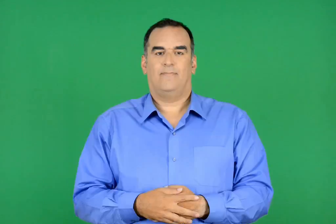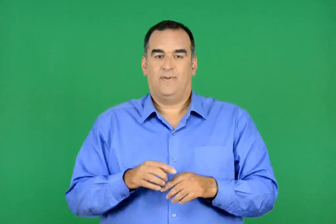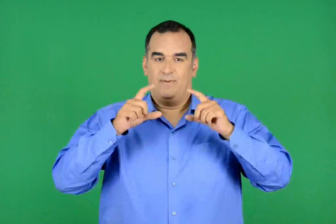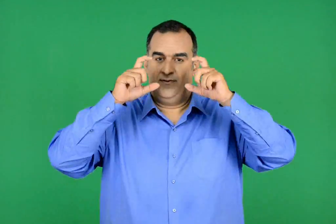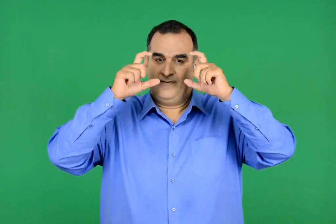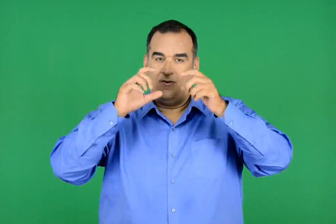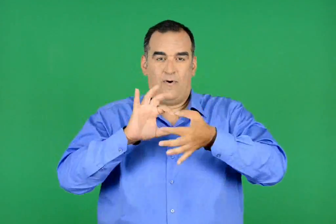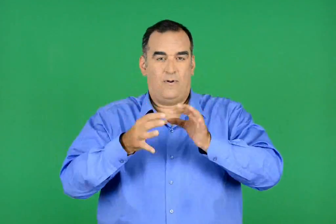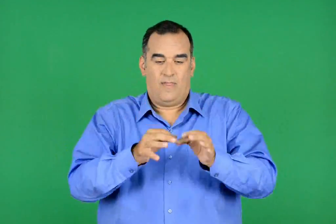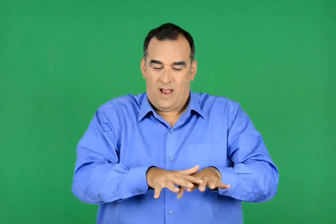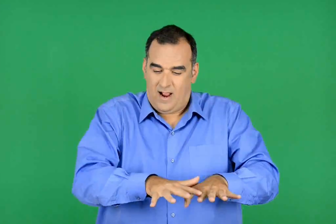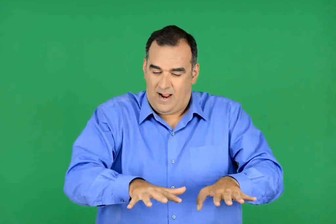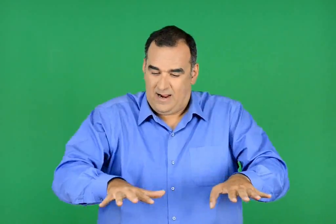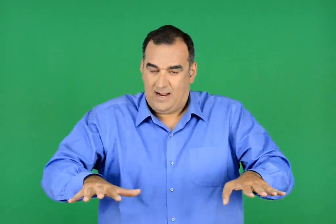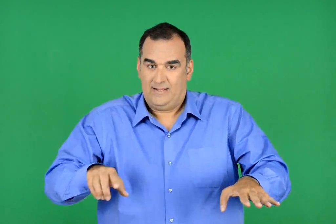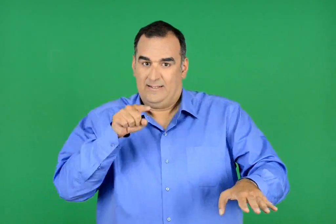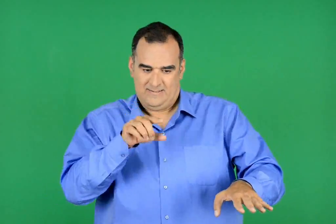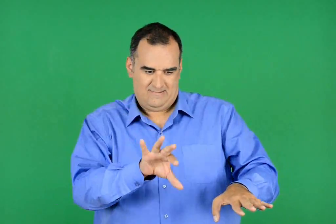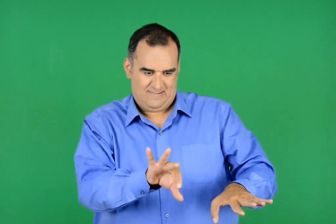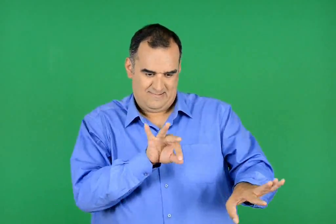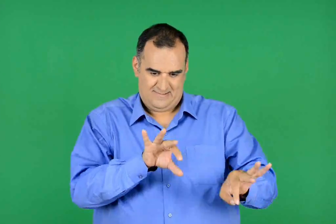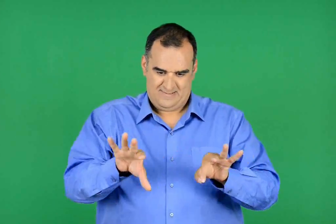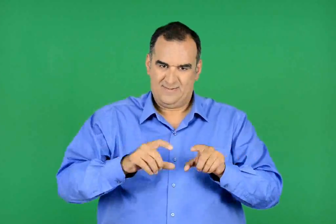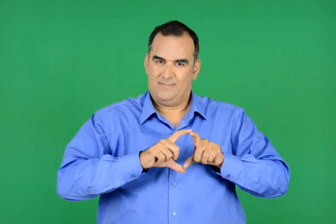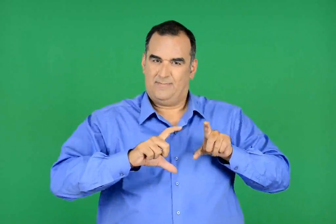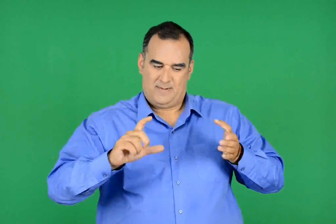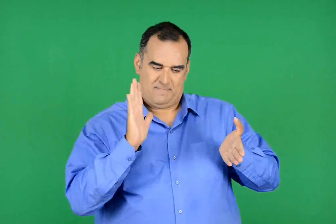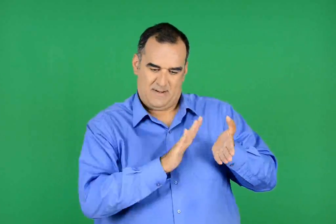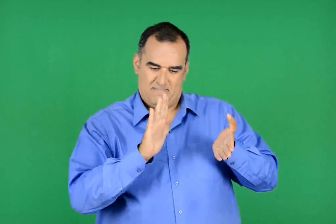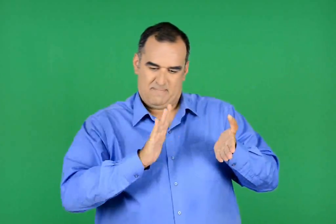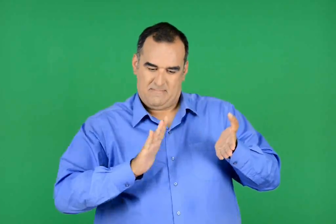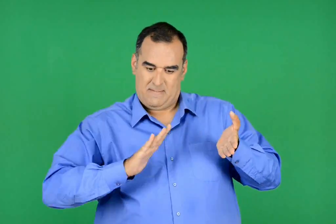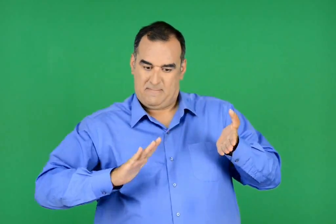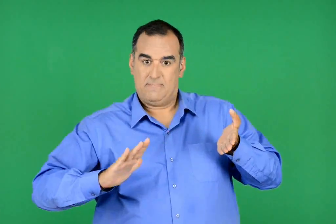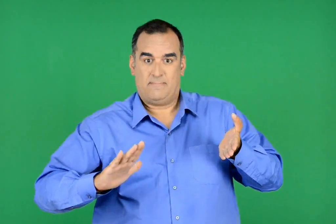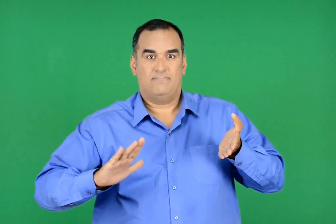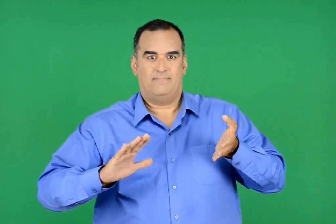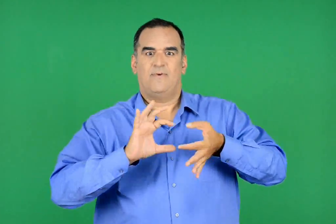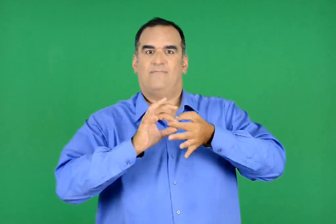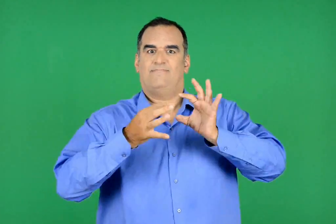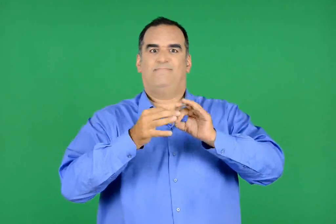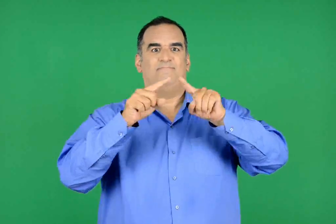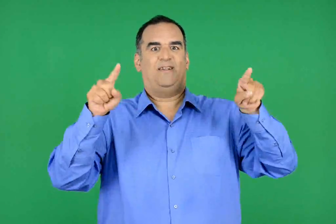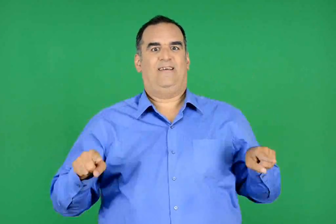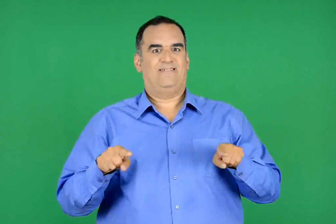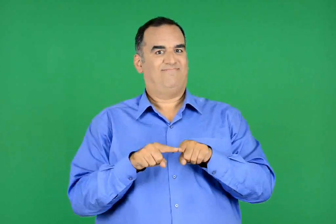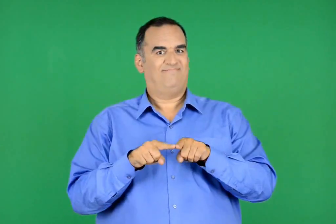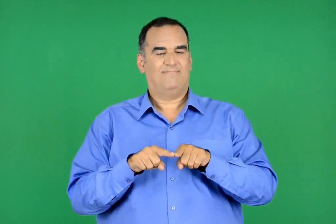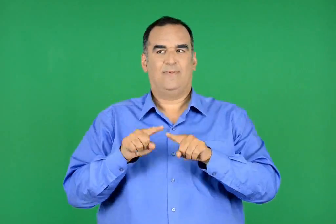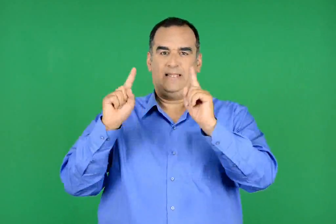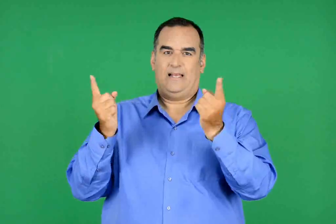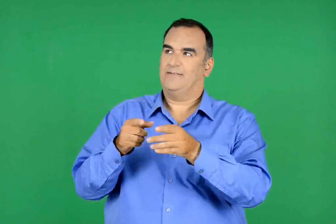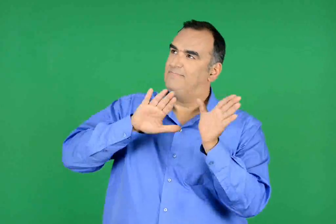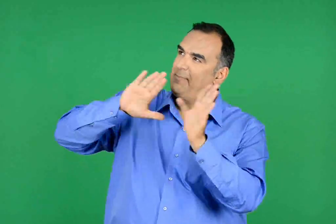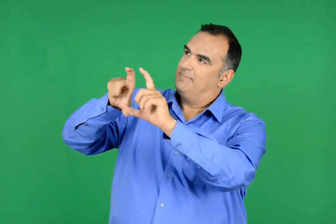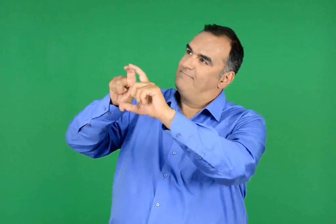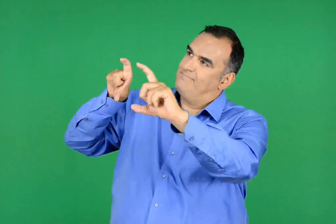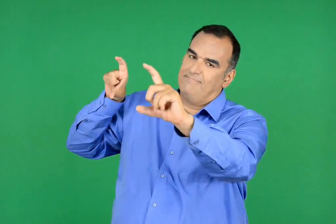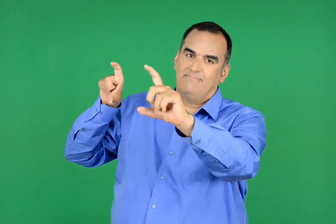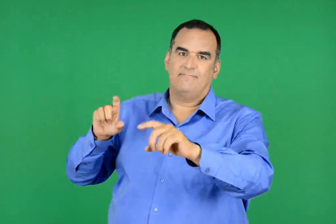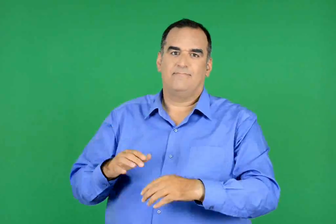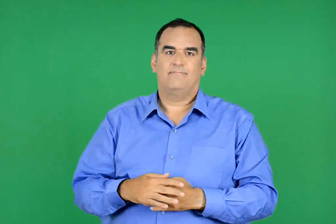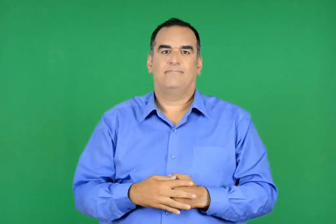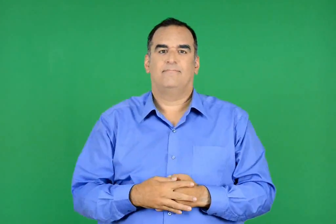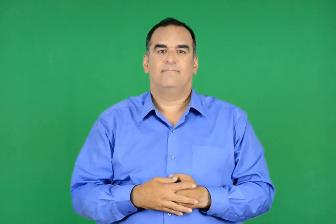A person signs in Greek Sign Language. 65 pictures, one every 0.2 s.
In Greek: να επιλέξετε κάποιες από αυτές και να φτιάξετε τον πίνακα των ολυμπιακών αγώνων της τάξης σας
